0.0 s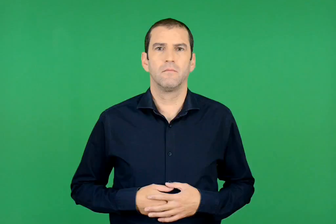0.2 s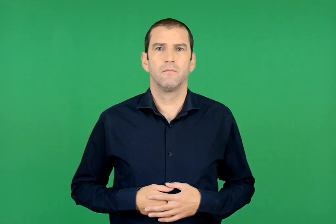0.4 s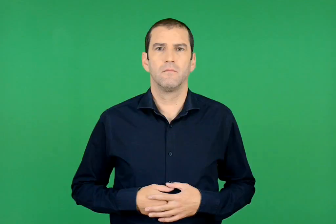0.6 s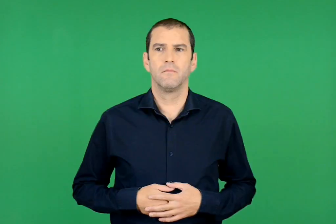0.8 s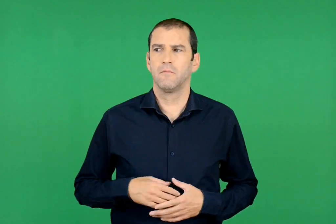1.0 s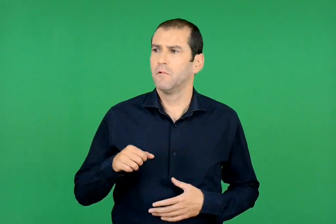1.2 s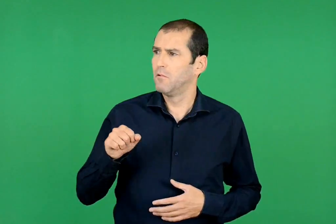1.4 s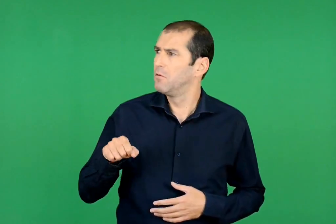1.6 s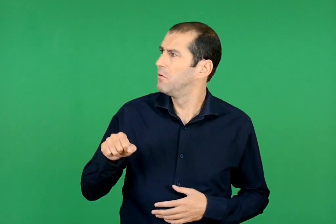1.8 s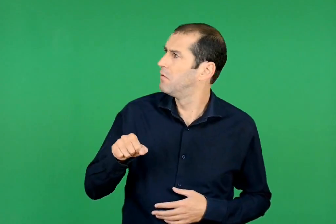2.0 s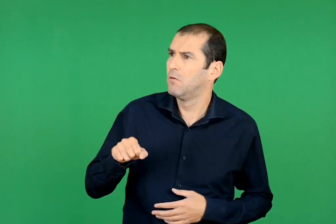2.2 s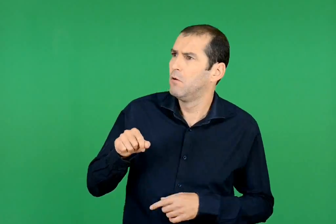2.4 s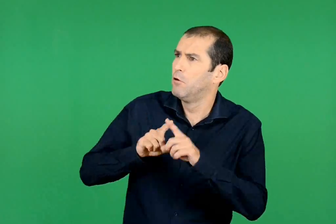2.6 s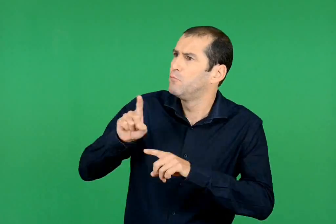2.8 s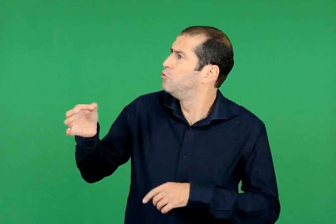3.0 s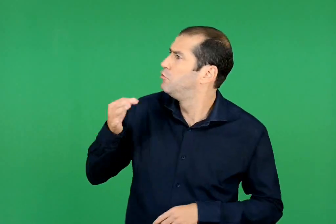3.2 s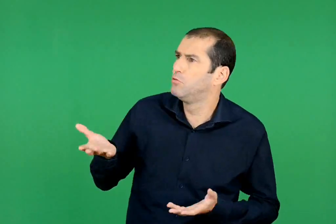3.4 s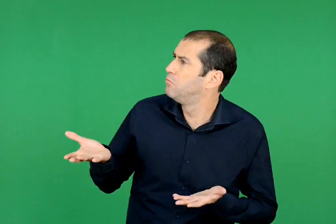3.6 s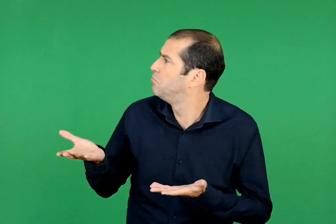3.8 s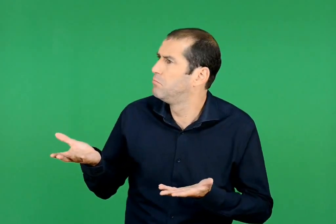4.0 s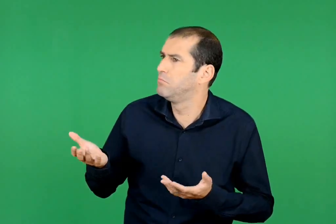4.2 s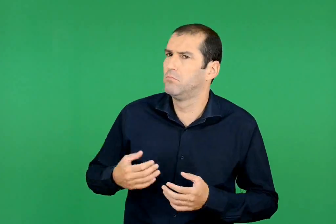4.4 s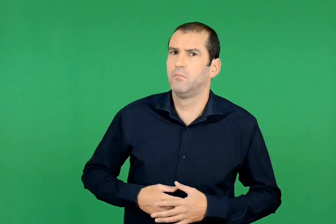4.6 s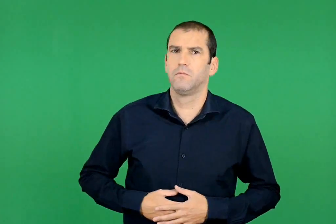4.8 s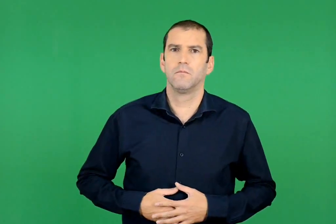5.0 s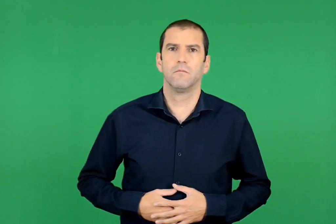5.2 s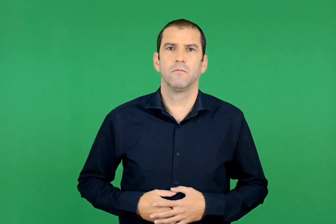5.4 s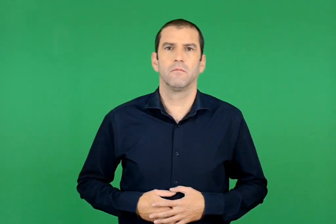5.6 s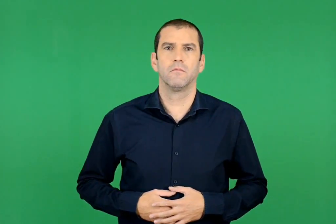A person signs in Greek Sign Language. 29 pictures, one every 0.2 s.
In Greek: ναι. ποιος μιλάει ;
